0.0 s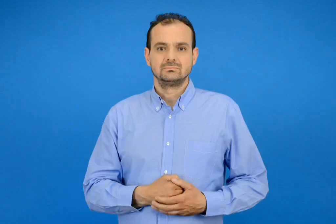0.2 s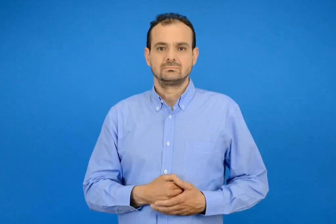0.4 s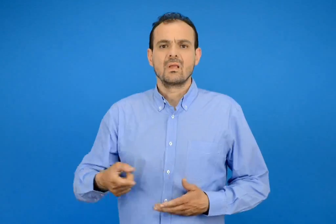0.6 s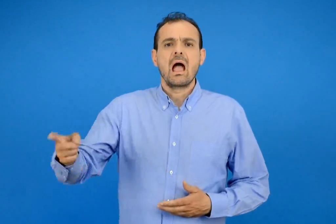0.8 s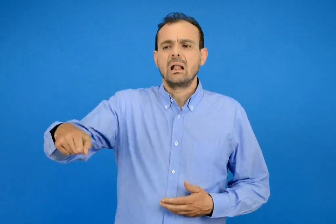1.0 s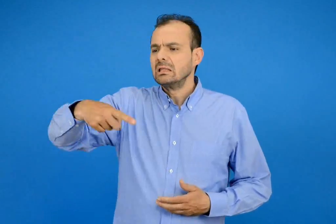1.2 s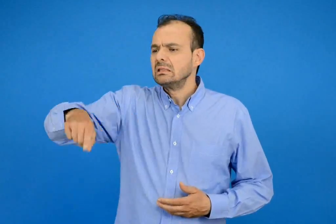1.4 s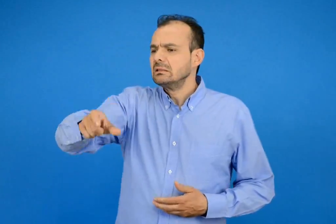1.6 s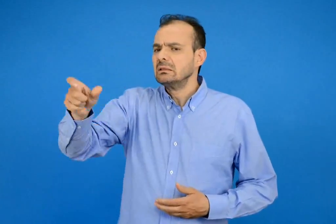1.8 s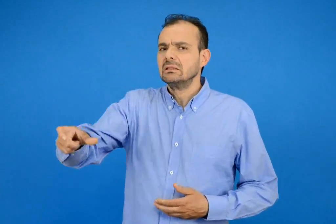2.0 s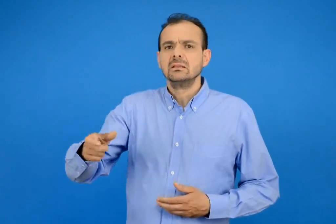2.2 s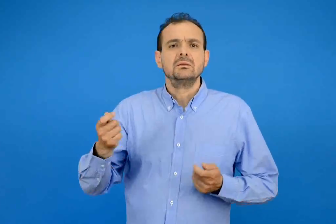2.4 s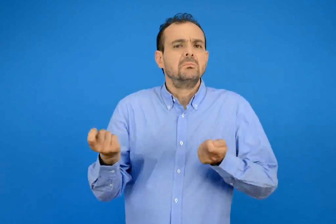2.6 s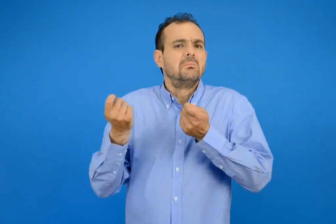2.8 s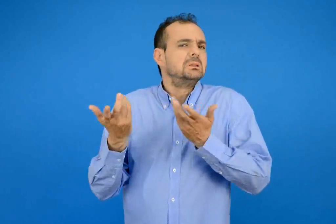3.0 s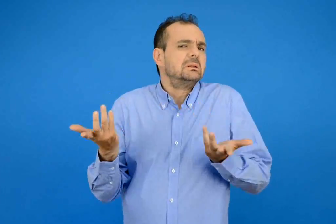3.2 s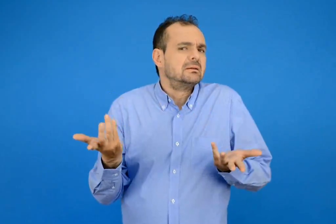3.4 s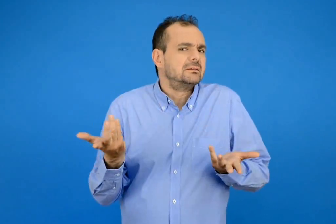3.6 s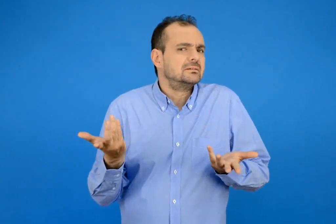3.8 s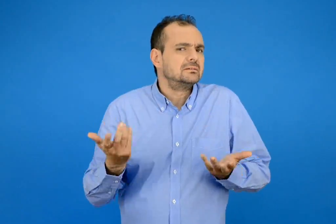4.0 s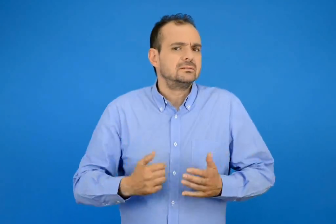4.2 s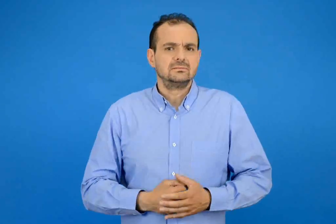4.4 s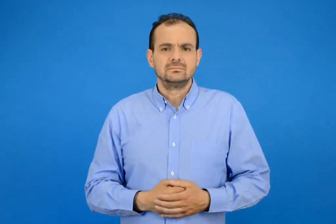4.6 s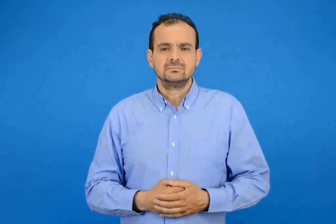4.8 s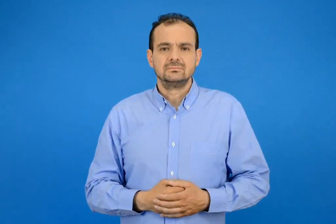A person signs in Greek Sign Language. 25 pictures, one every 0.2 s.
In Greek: και οι άλλοι τι έκαναν ;
